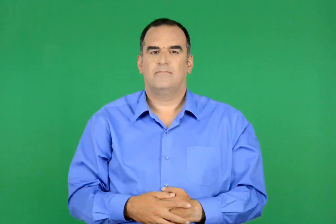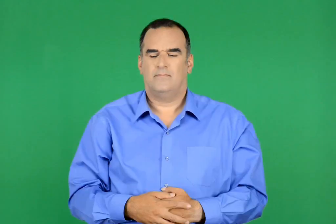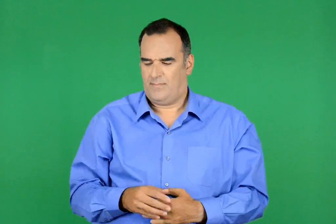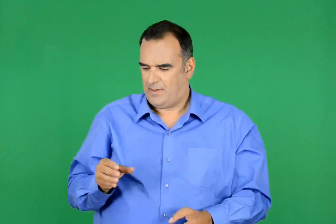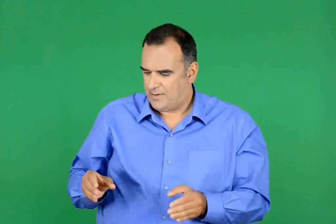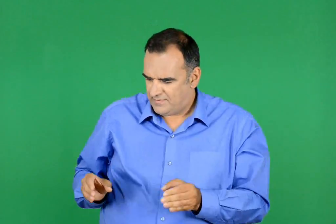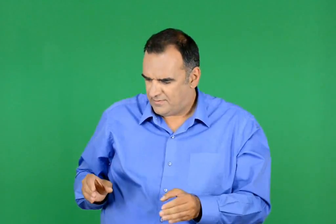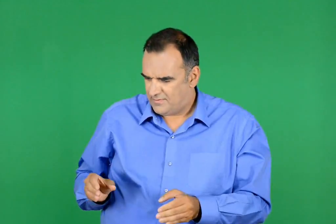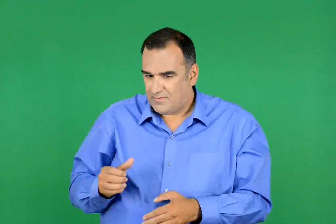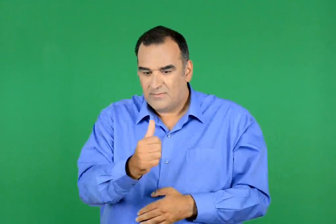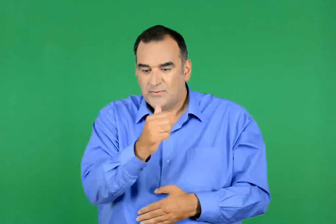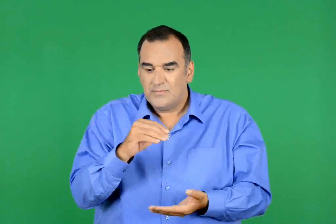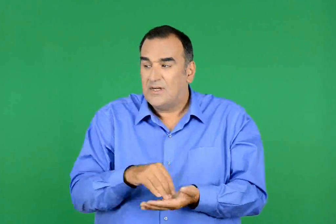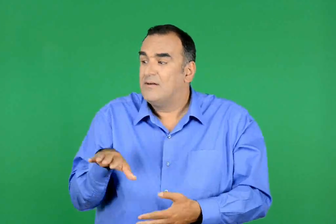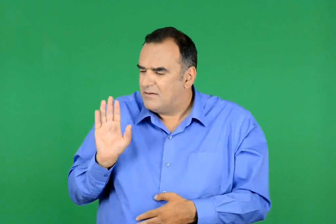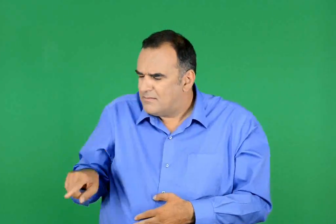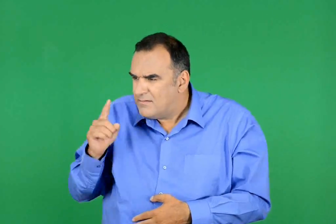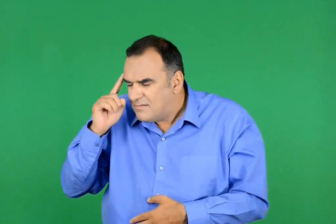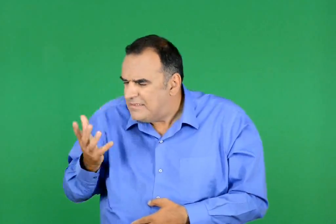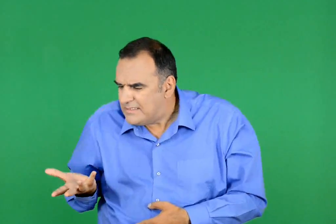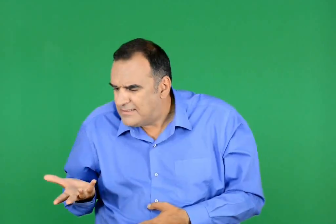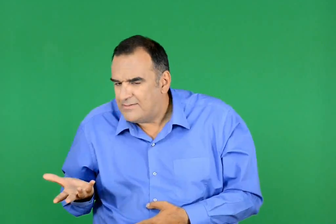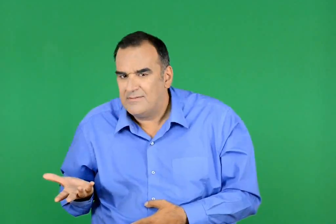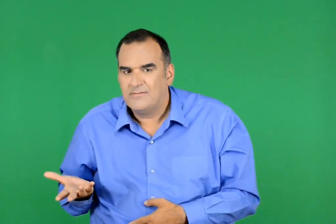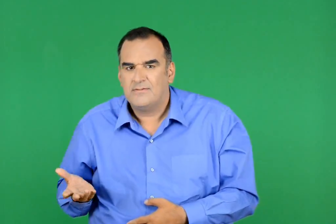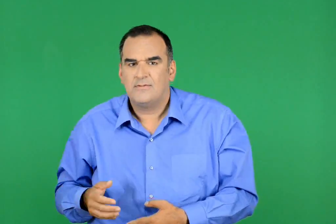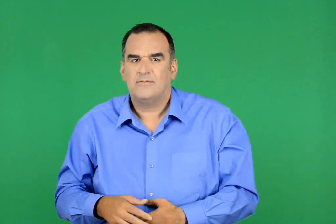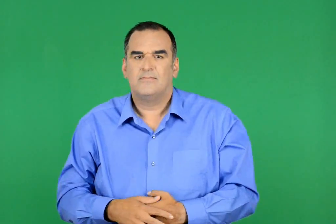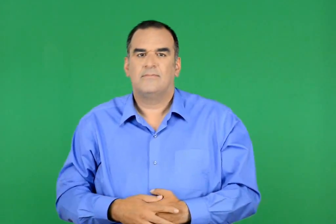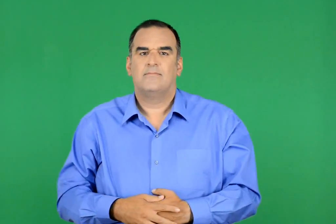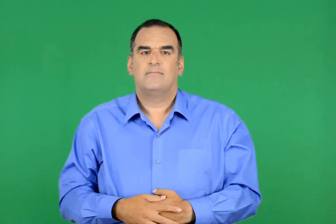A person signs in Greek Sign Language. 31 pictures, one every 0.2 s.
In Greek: τι εννοείς δε θα ξαναγυρίσει , άλφι ;
